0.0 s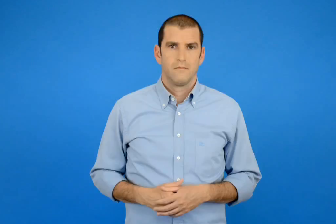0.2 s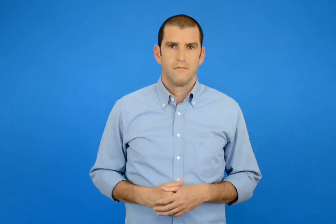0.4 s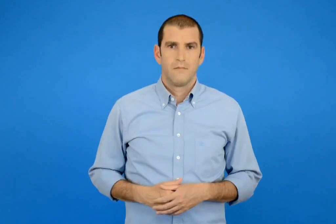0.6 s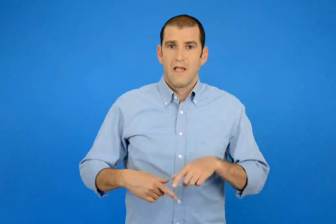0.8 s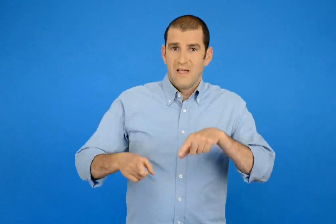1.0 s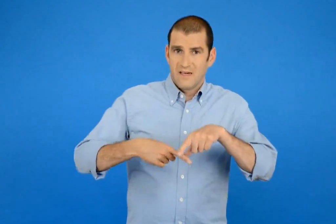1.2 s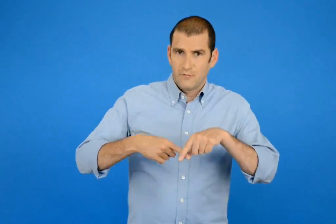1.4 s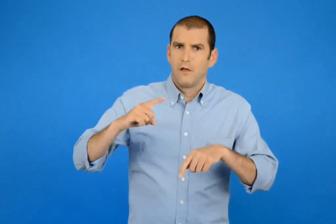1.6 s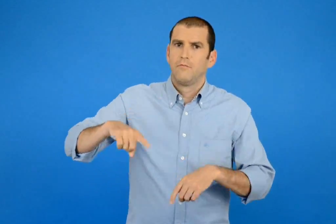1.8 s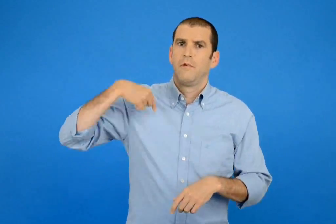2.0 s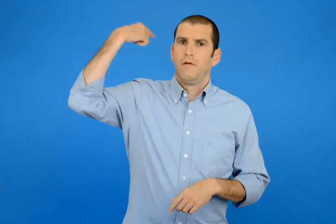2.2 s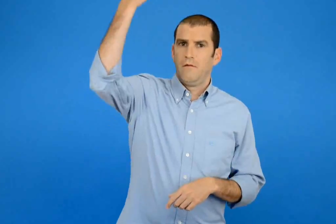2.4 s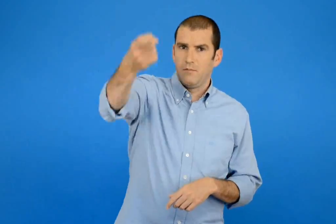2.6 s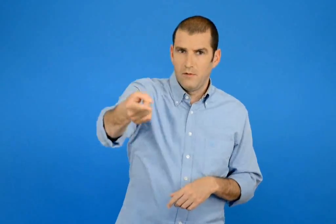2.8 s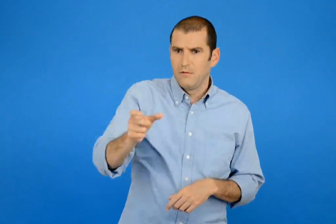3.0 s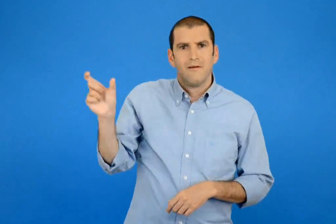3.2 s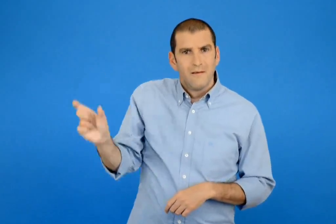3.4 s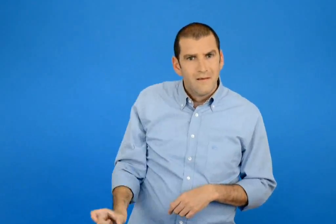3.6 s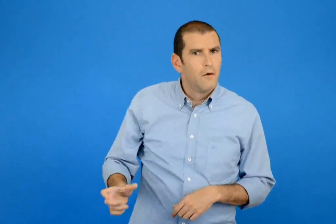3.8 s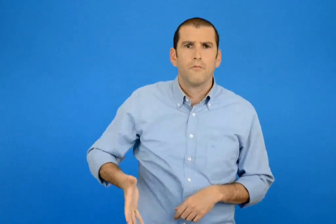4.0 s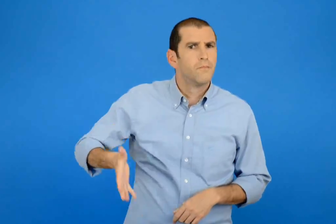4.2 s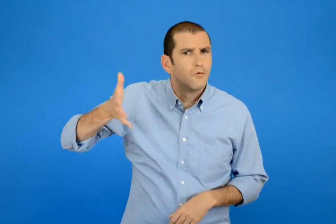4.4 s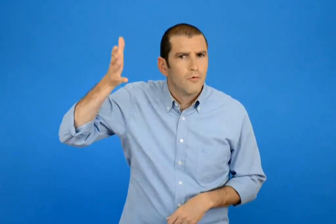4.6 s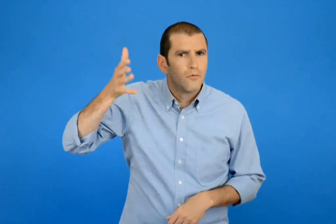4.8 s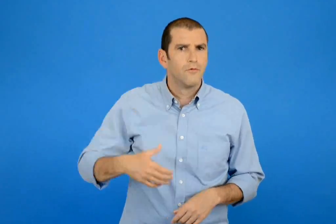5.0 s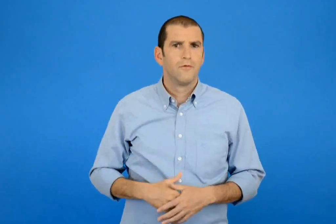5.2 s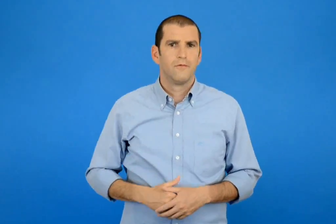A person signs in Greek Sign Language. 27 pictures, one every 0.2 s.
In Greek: πόσο χρονών θα είναι τα επόμενα χριστούγεννα ;
